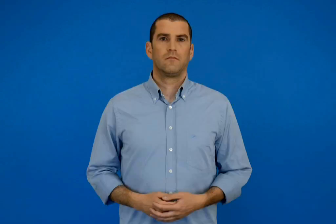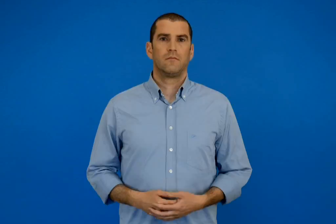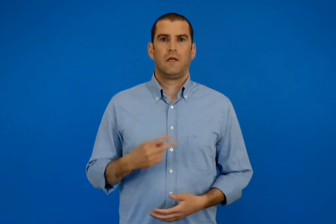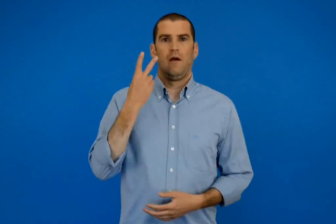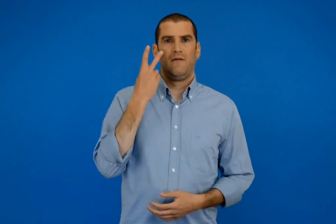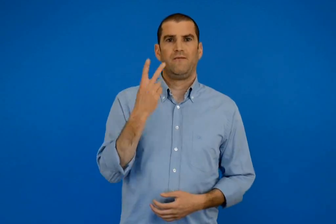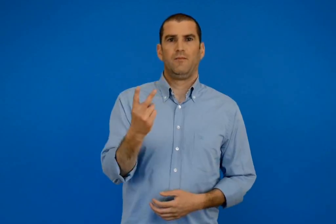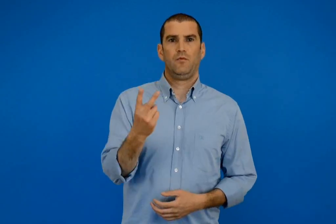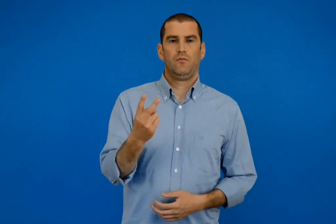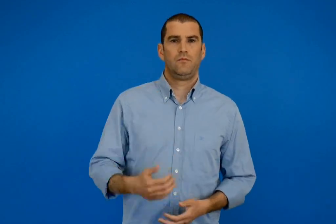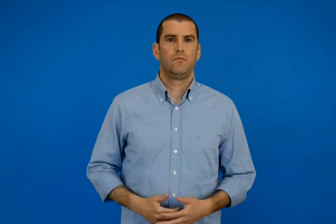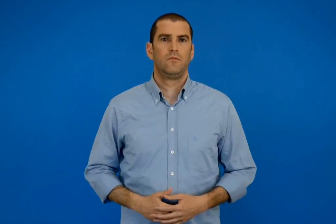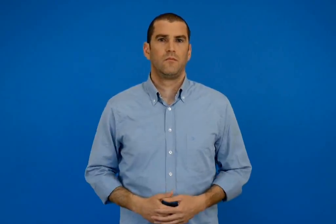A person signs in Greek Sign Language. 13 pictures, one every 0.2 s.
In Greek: τι βλέπω
